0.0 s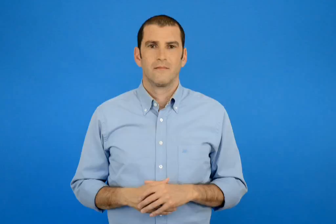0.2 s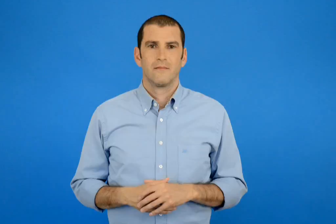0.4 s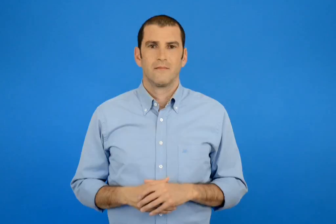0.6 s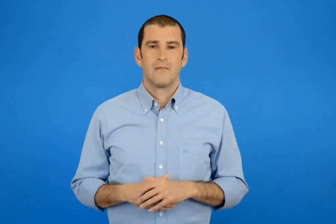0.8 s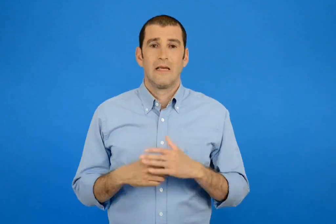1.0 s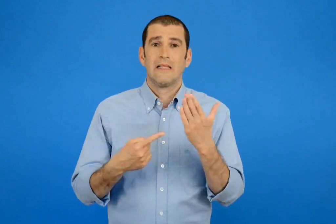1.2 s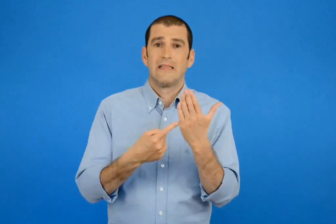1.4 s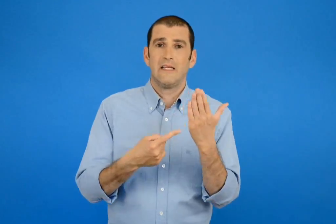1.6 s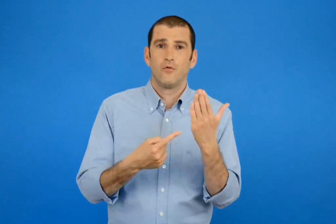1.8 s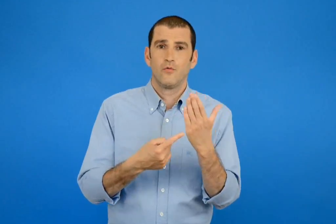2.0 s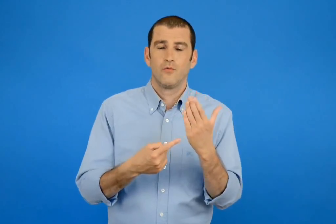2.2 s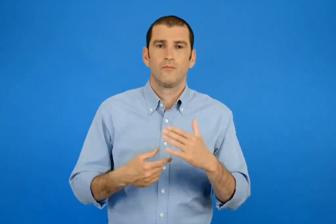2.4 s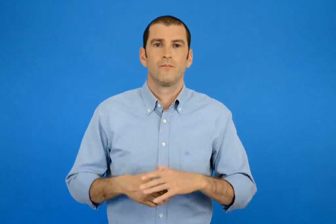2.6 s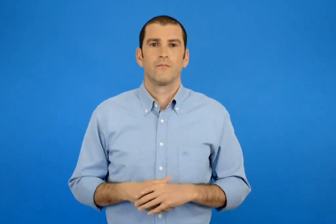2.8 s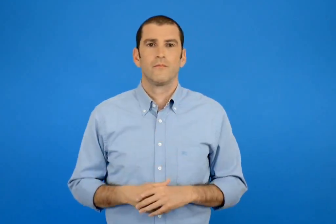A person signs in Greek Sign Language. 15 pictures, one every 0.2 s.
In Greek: στην την
